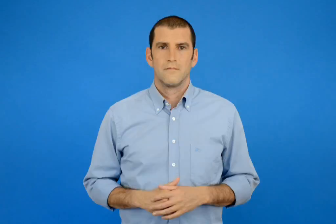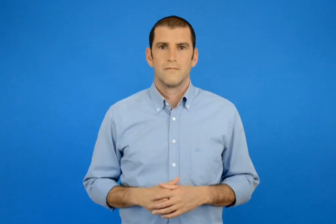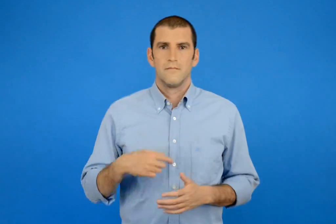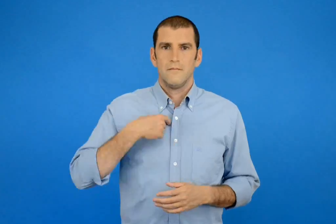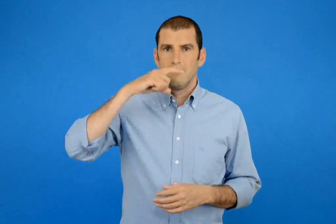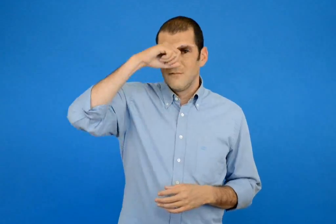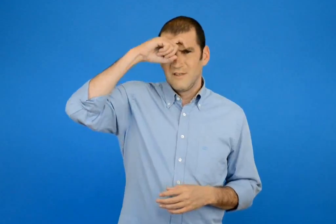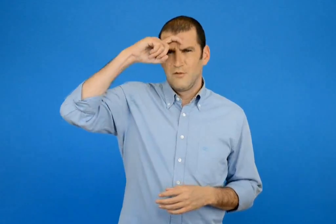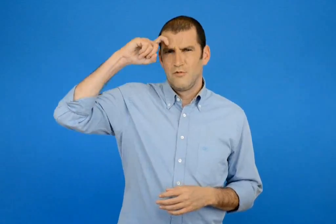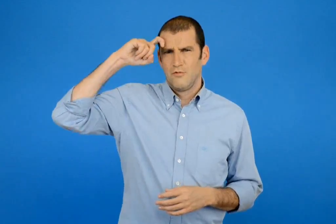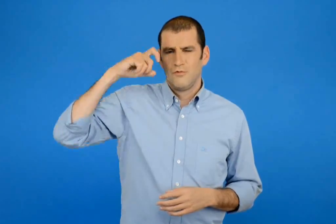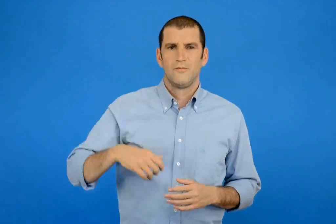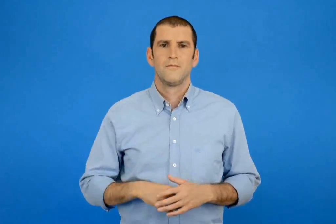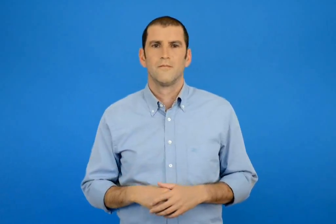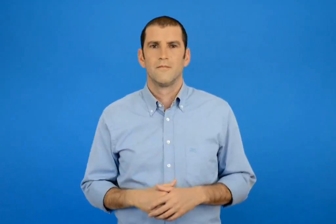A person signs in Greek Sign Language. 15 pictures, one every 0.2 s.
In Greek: με δυσκολέψαν
